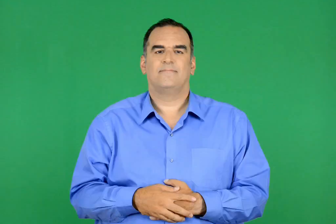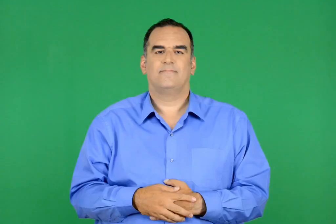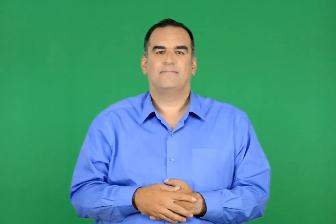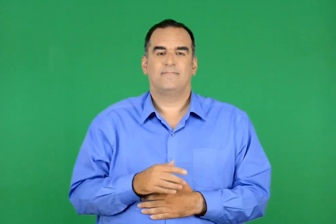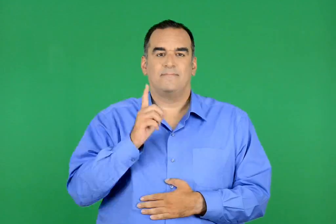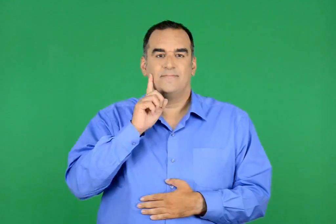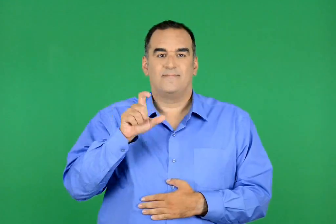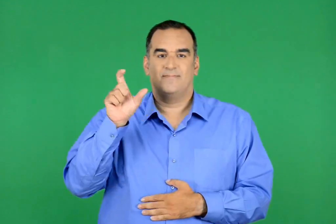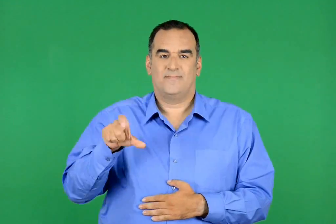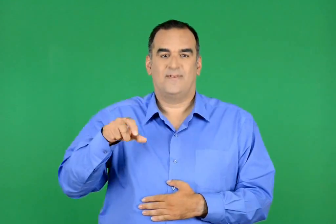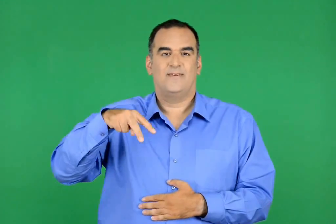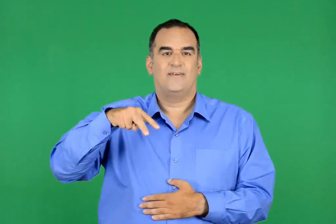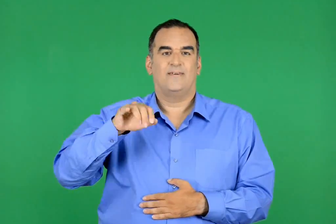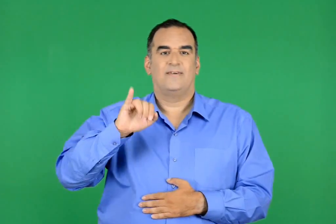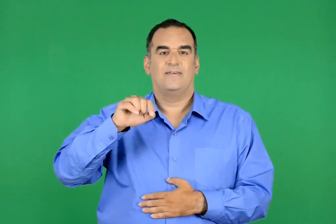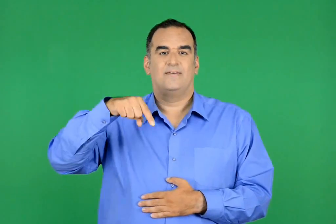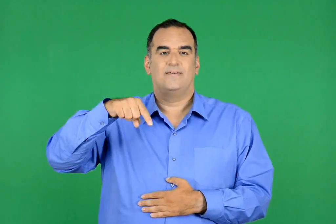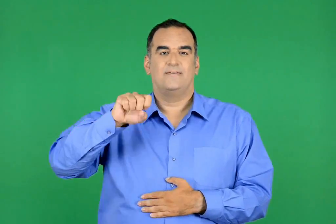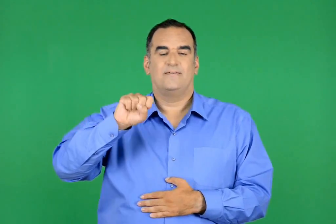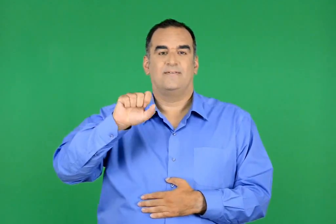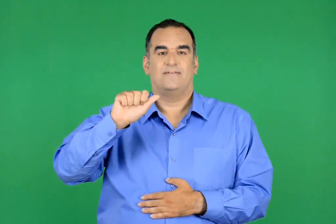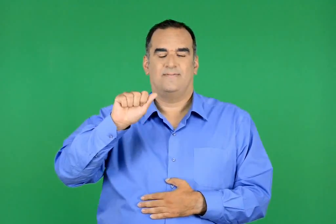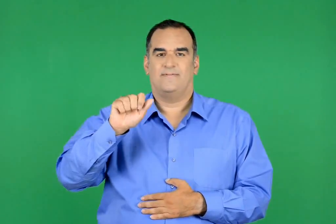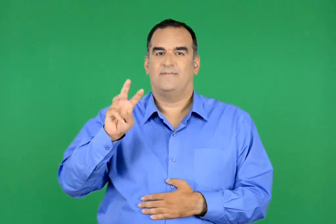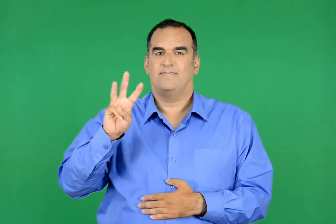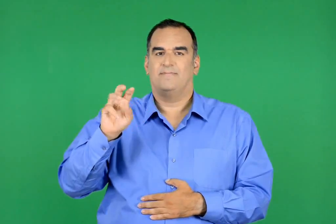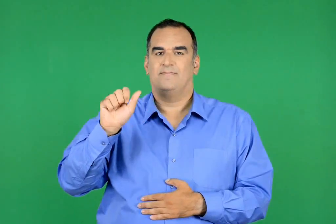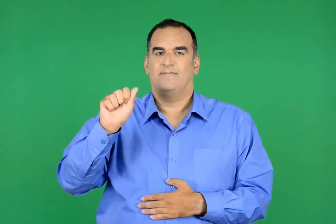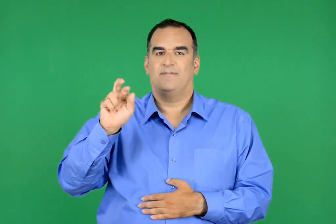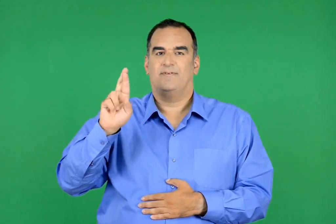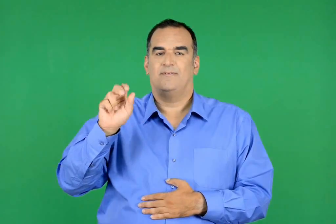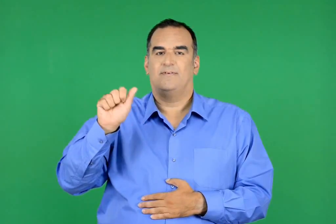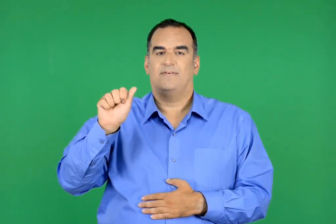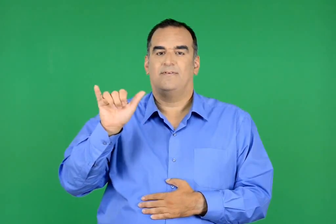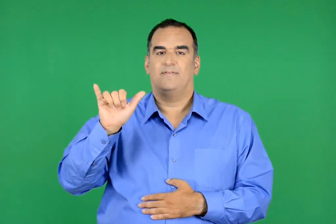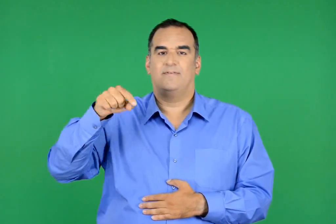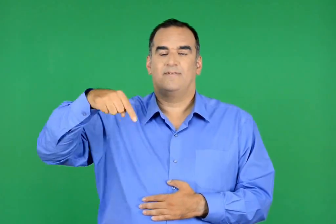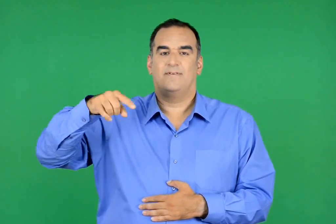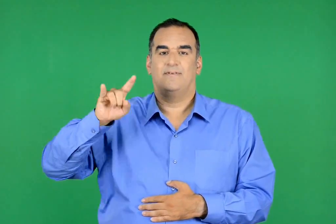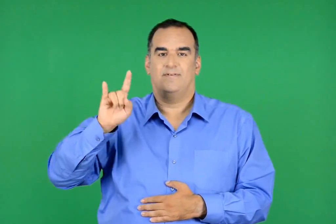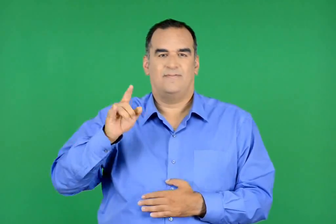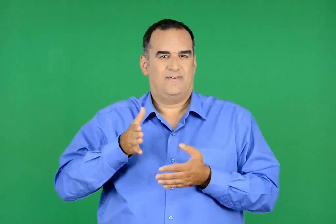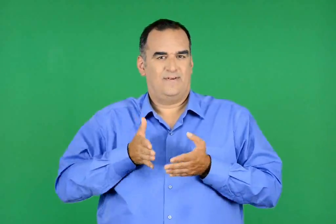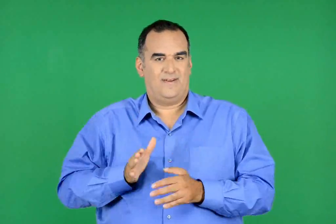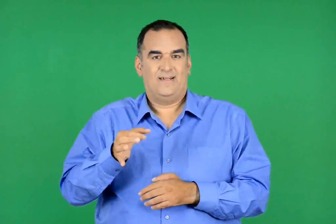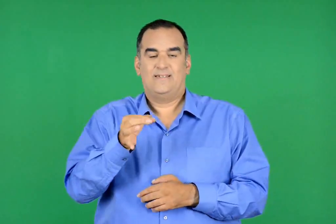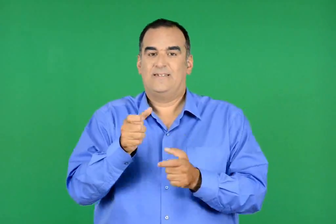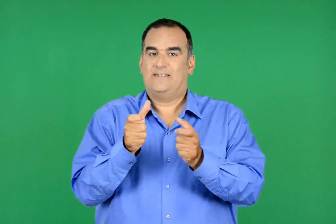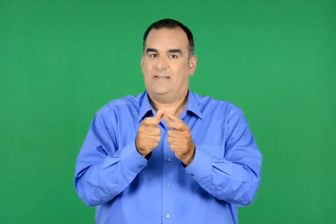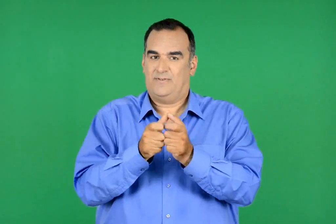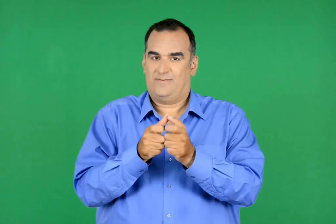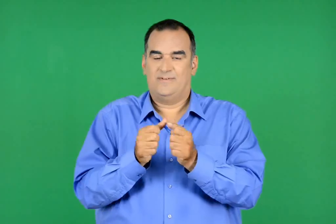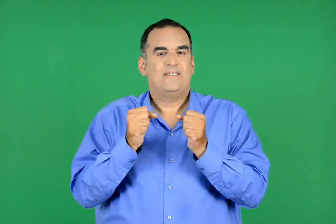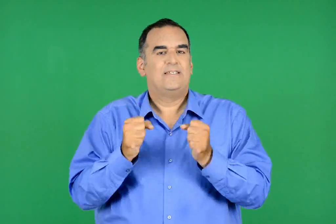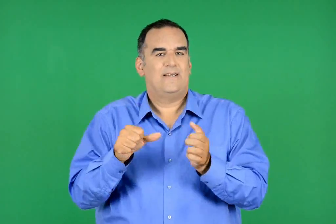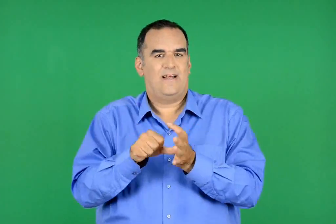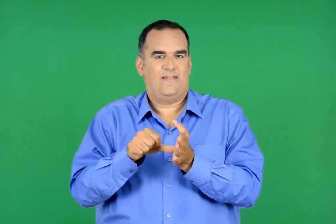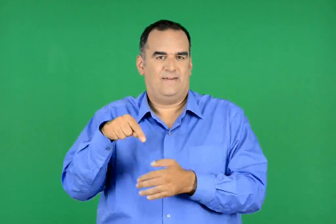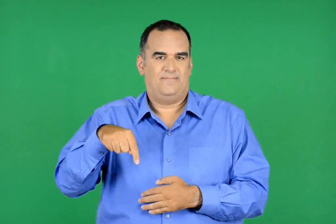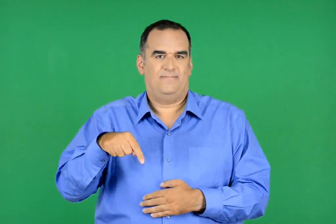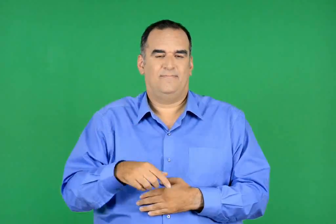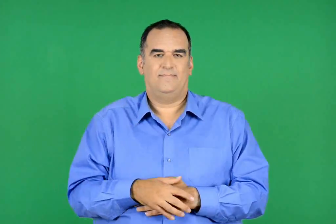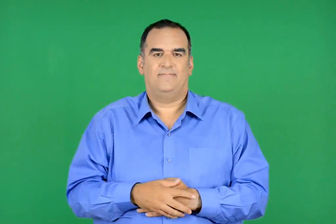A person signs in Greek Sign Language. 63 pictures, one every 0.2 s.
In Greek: η λίτσα ψαραύτη γεννήθηκε στη σάµο και ζει στην αθήνα
